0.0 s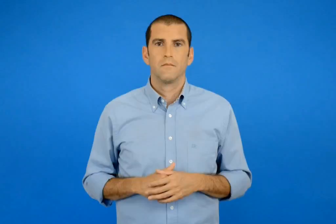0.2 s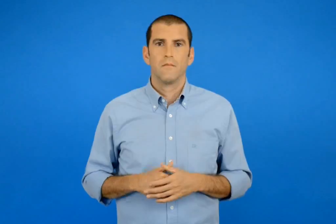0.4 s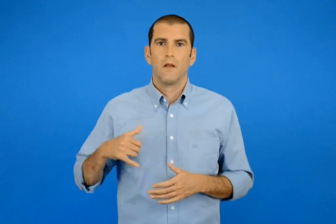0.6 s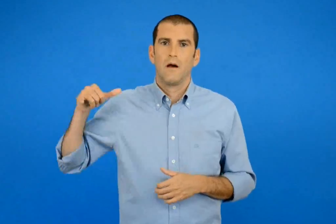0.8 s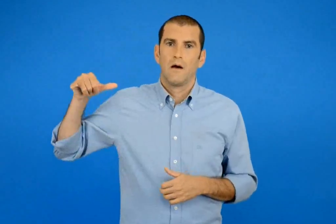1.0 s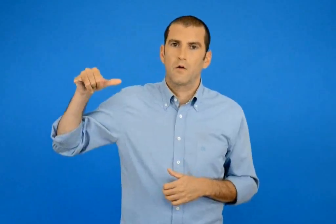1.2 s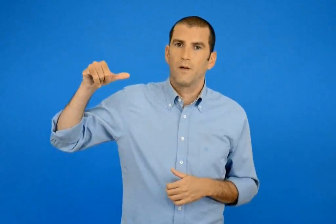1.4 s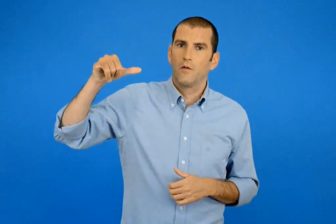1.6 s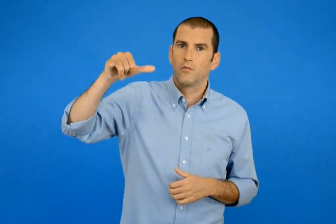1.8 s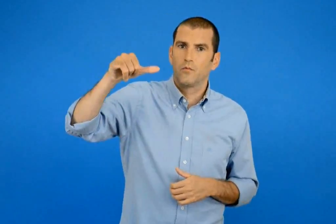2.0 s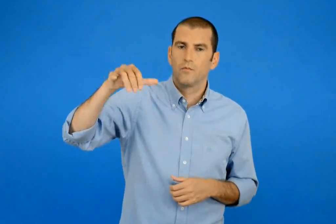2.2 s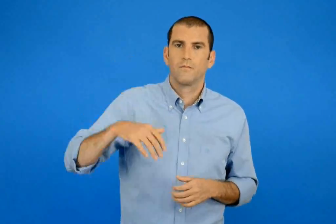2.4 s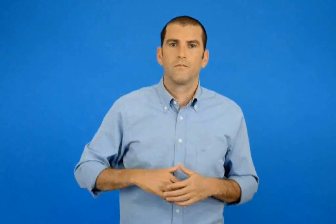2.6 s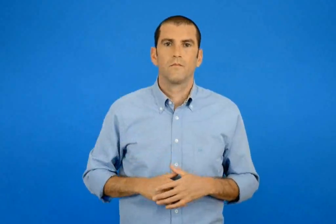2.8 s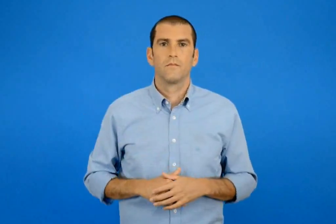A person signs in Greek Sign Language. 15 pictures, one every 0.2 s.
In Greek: αεροπλάνο
